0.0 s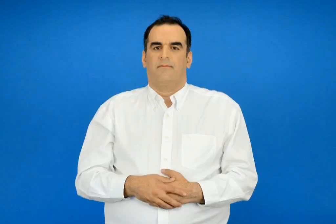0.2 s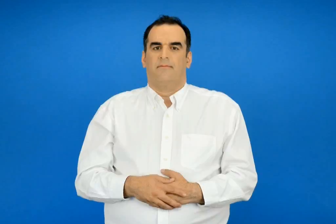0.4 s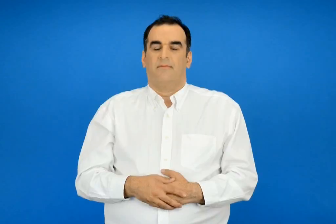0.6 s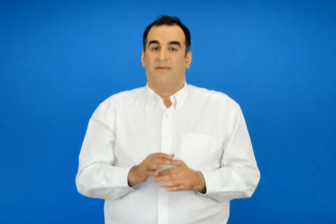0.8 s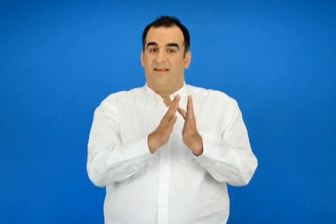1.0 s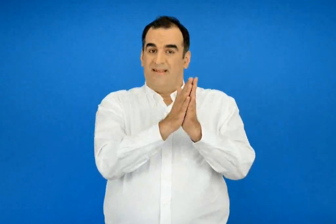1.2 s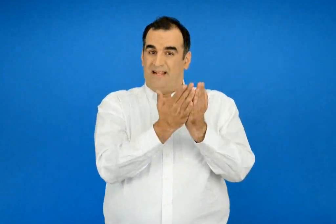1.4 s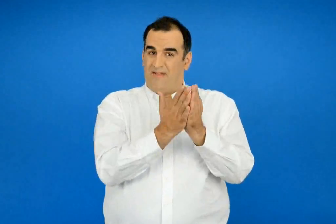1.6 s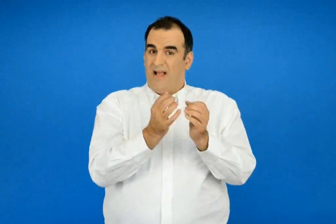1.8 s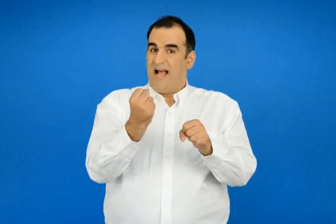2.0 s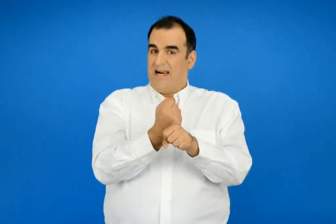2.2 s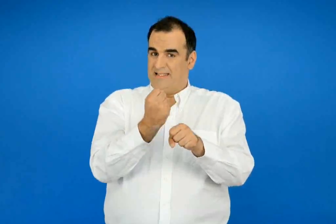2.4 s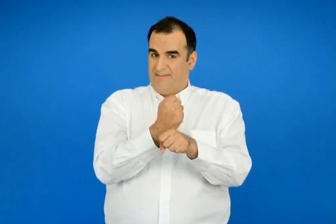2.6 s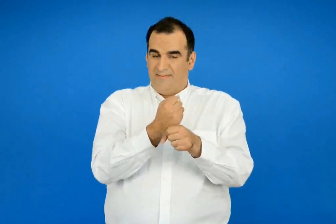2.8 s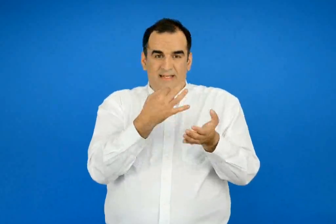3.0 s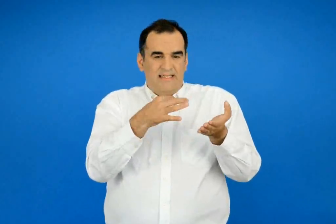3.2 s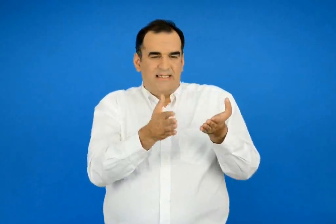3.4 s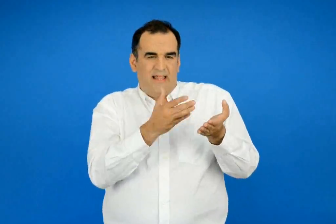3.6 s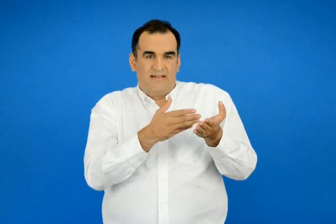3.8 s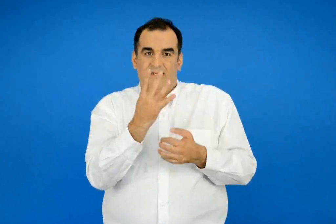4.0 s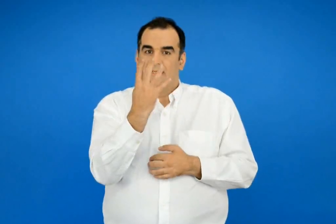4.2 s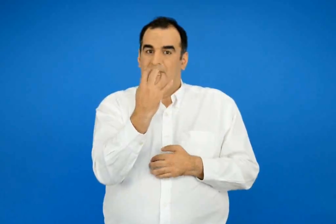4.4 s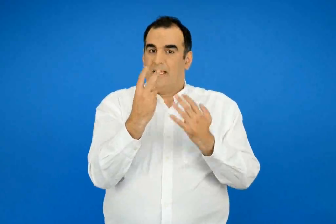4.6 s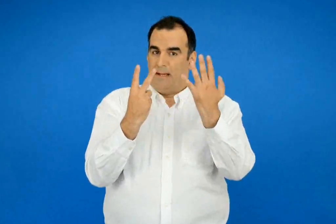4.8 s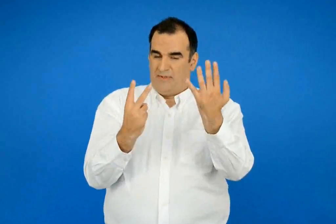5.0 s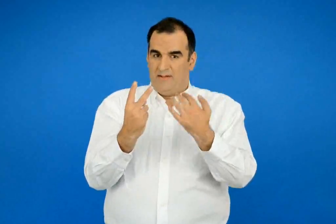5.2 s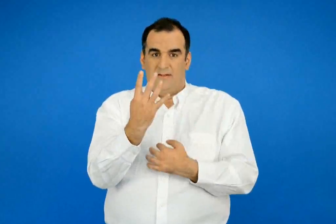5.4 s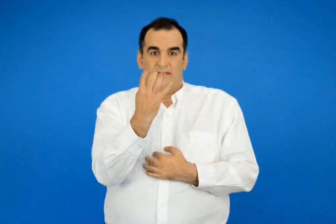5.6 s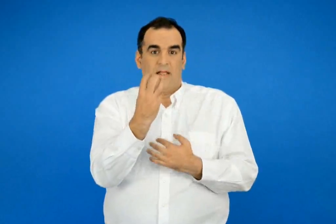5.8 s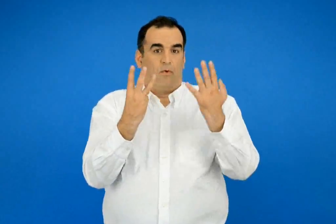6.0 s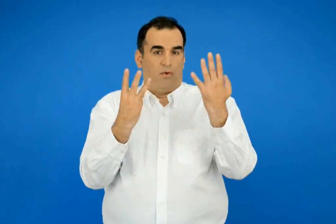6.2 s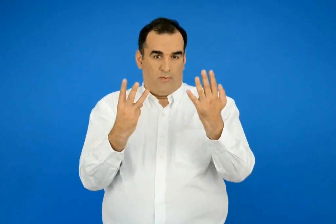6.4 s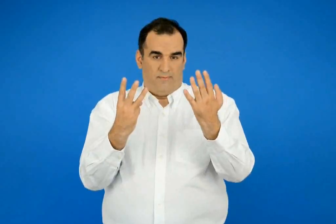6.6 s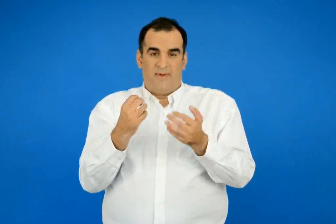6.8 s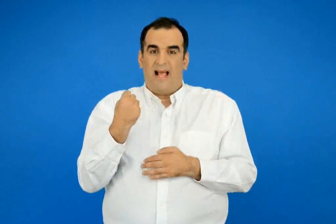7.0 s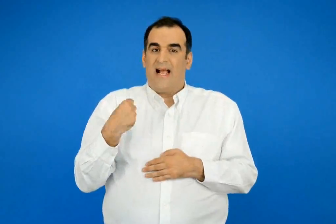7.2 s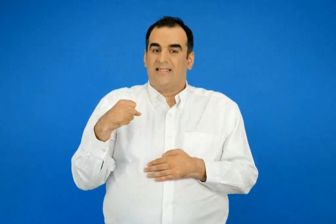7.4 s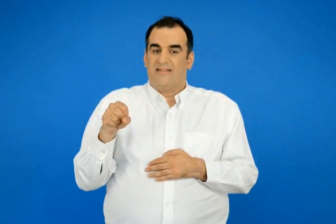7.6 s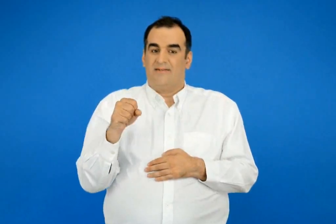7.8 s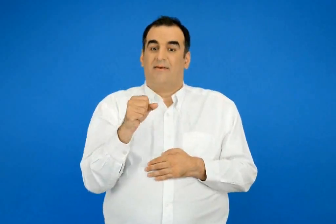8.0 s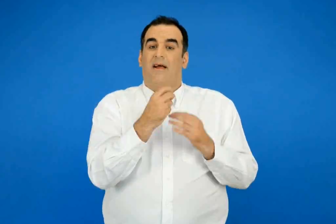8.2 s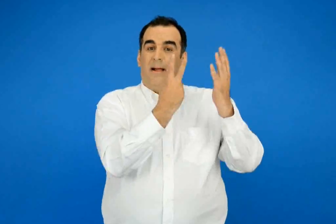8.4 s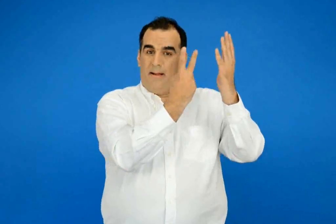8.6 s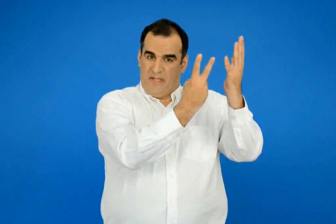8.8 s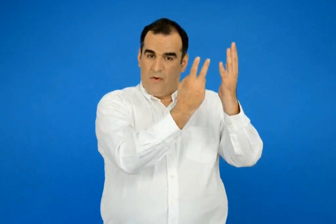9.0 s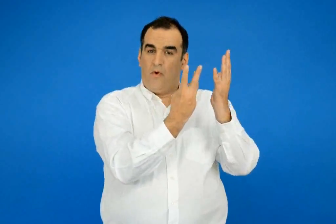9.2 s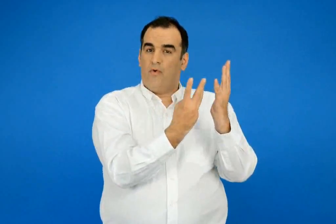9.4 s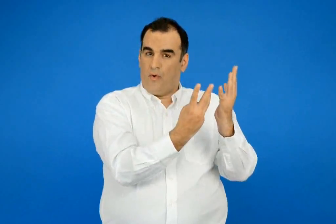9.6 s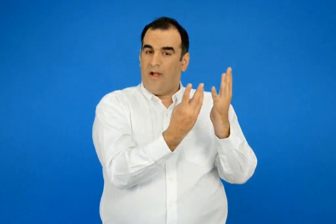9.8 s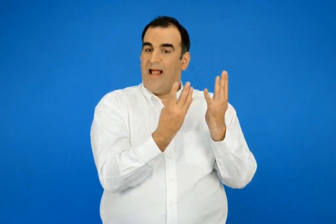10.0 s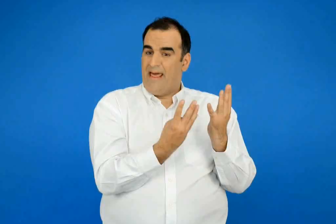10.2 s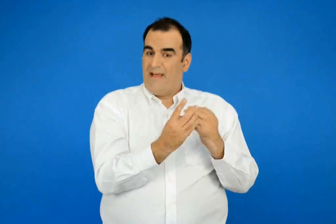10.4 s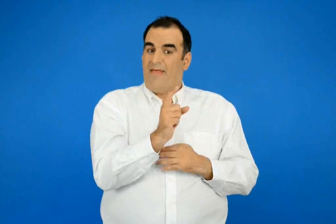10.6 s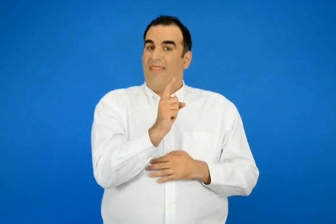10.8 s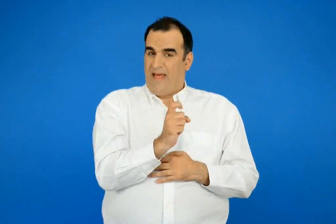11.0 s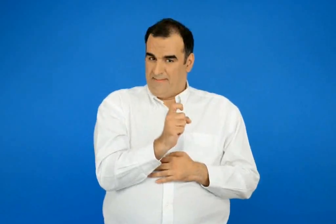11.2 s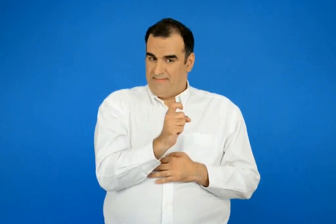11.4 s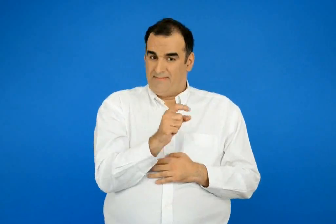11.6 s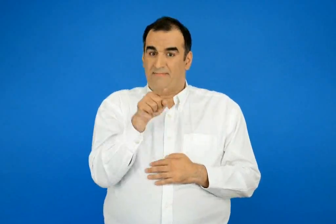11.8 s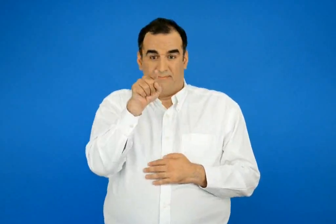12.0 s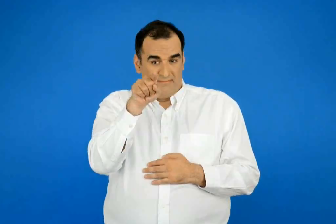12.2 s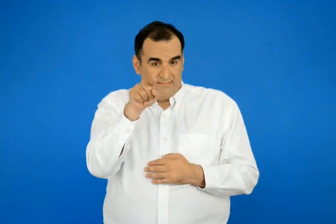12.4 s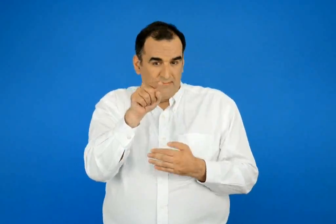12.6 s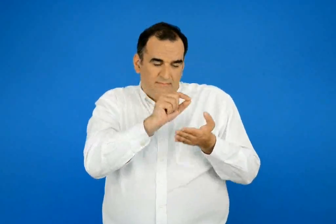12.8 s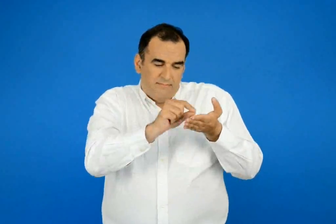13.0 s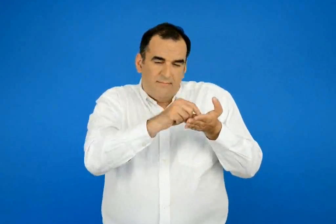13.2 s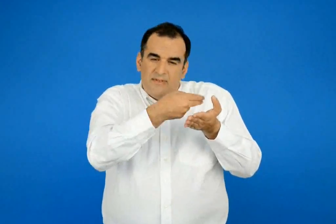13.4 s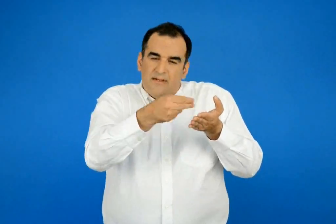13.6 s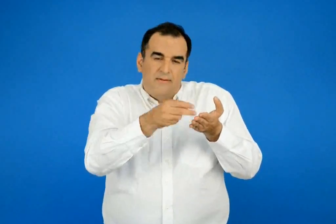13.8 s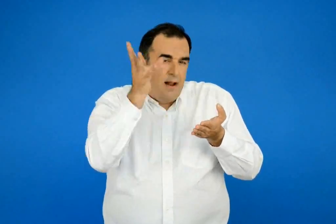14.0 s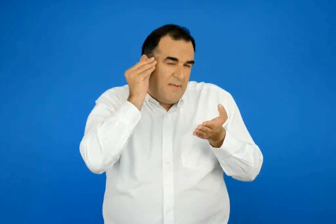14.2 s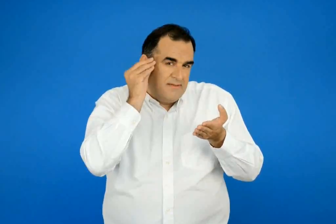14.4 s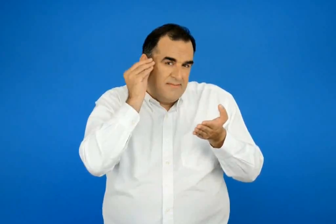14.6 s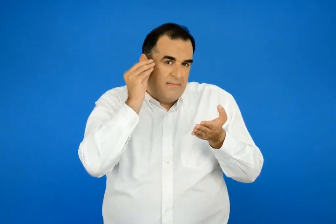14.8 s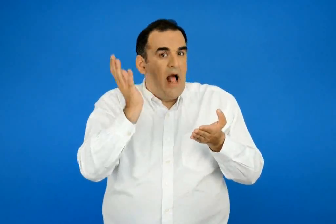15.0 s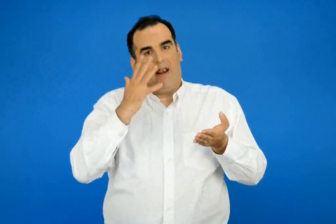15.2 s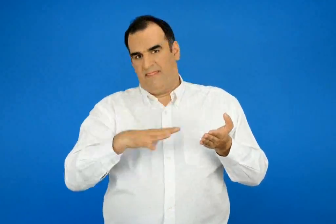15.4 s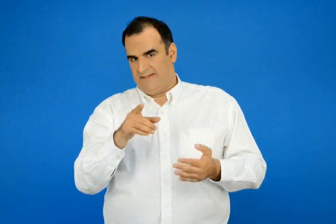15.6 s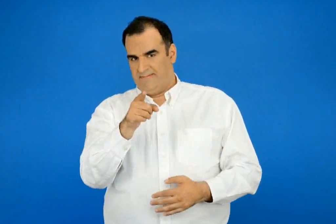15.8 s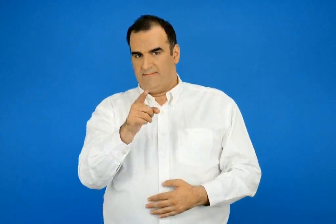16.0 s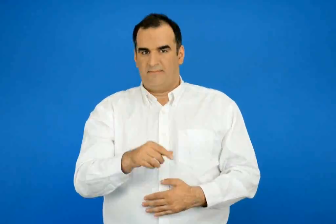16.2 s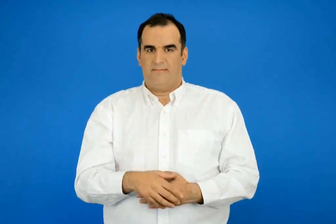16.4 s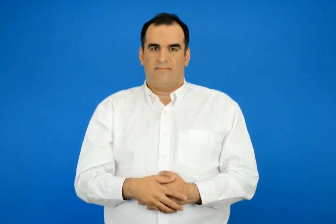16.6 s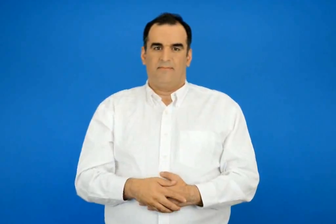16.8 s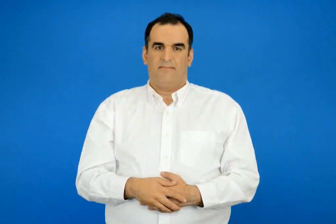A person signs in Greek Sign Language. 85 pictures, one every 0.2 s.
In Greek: αν θέλεις να μάθεις και εσύ να γράφεις στιχάκια πήγαινε στις ασκήσεις 7 8 9 και 10 στις σελίδες 47 και 48 του τετραδίου εργασιών
